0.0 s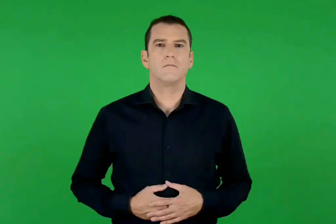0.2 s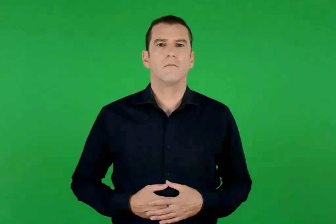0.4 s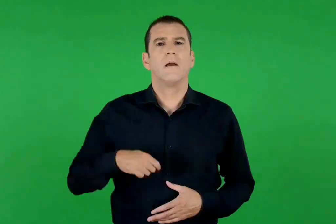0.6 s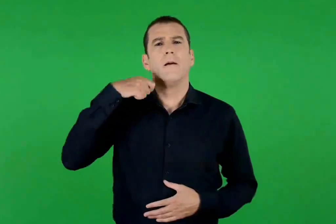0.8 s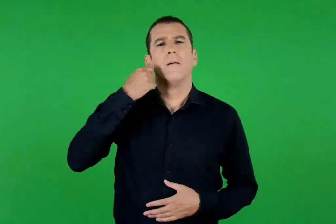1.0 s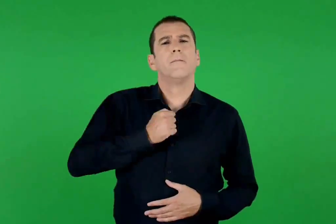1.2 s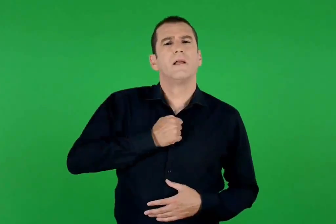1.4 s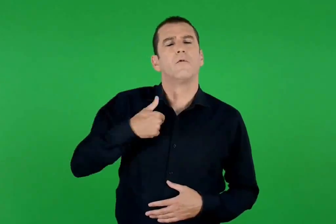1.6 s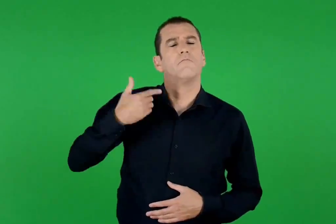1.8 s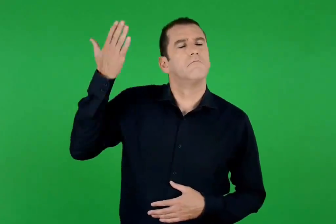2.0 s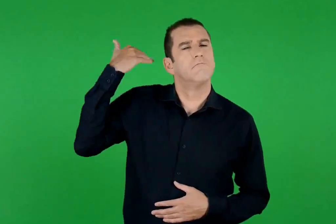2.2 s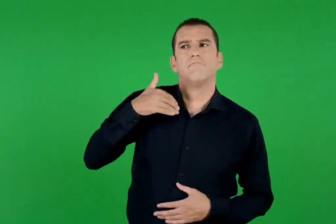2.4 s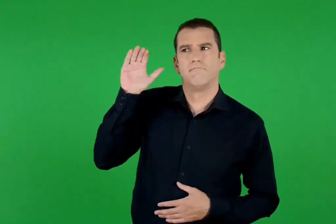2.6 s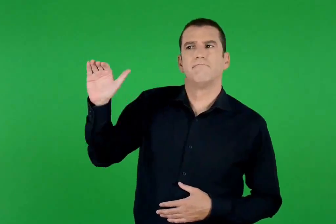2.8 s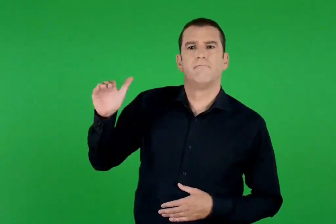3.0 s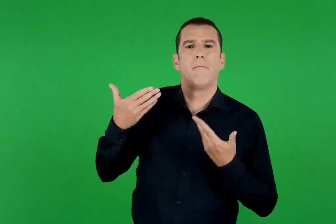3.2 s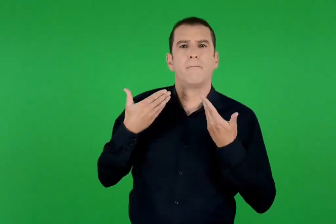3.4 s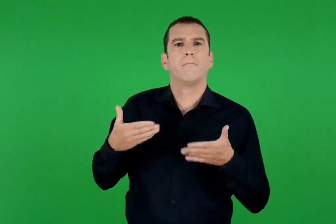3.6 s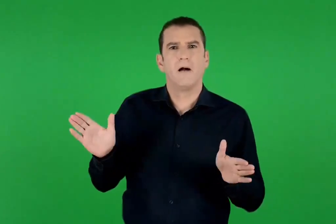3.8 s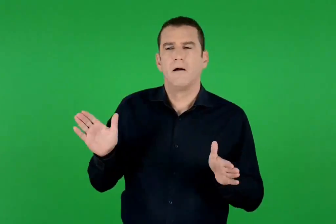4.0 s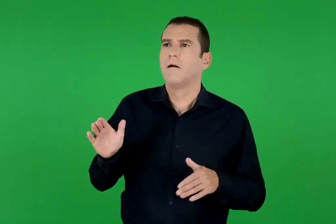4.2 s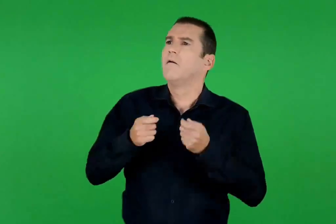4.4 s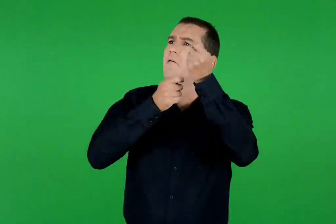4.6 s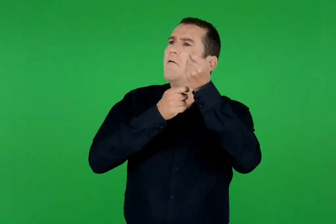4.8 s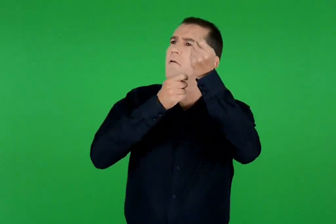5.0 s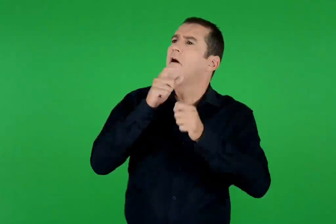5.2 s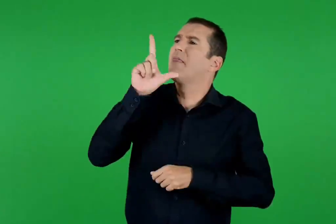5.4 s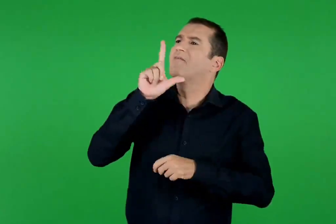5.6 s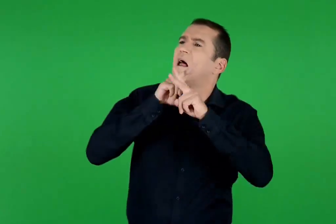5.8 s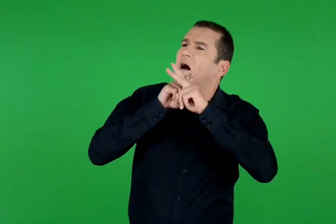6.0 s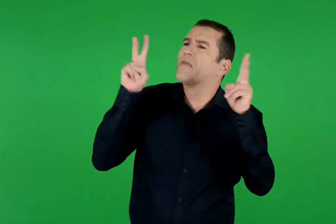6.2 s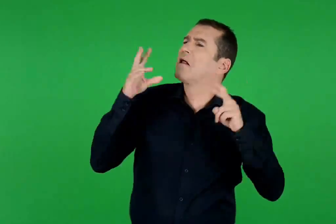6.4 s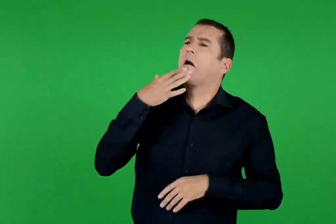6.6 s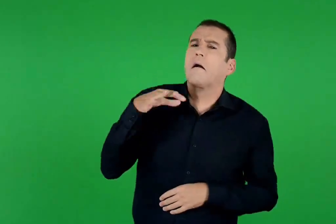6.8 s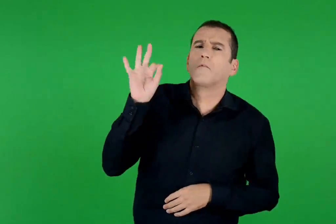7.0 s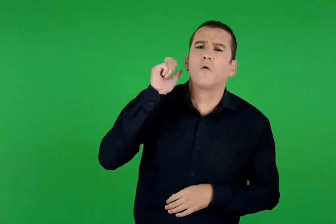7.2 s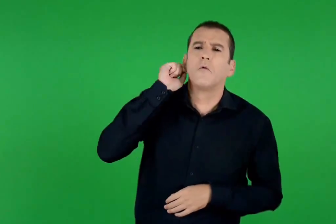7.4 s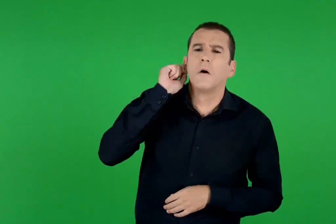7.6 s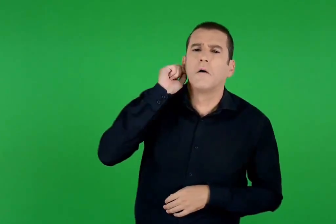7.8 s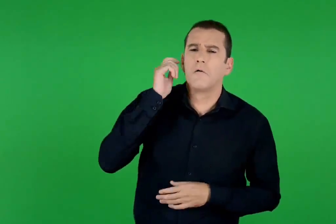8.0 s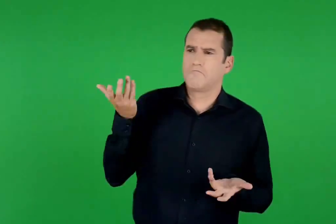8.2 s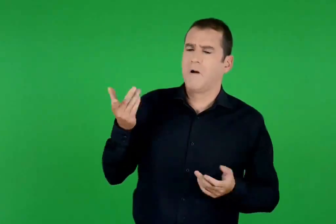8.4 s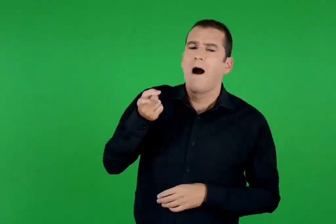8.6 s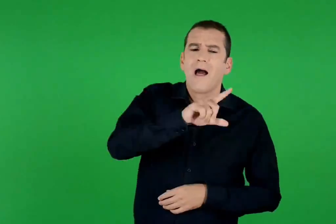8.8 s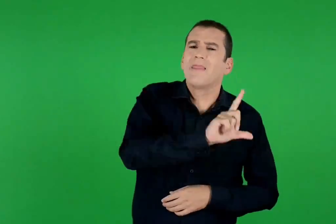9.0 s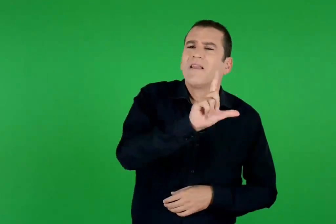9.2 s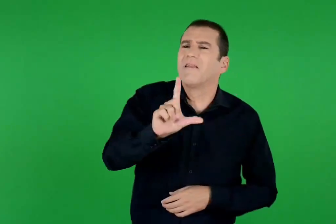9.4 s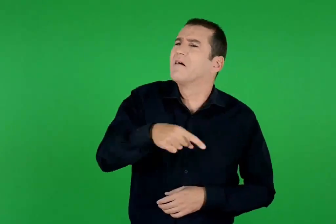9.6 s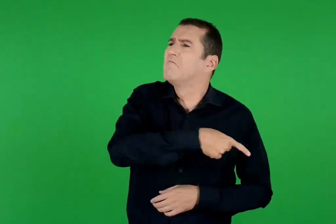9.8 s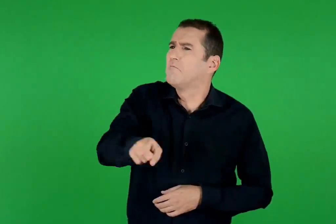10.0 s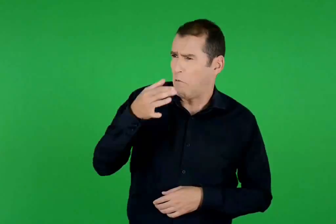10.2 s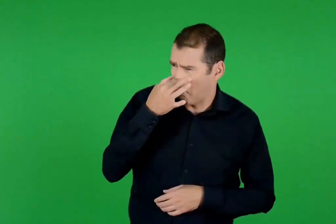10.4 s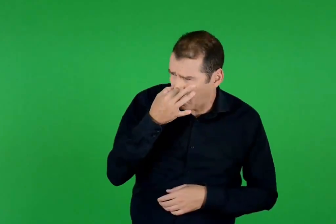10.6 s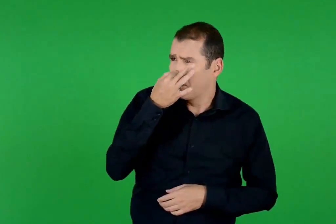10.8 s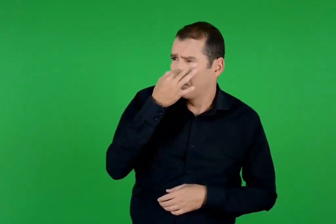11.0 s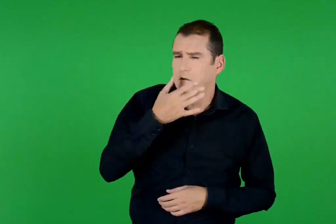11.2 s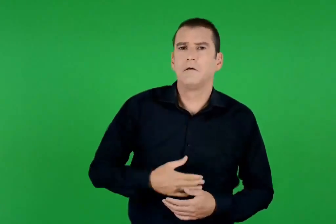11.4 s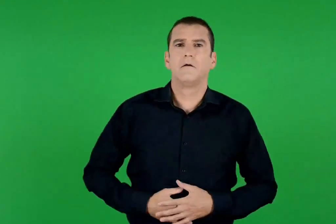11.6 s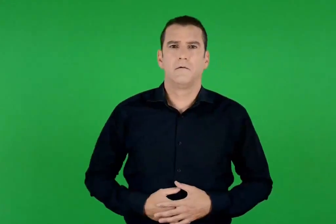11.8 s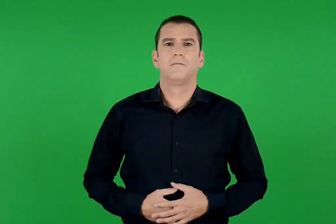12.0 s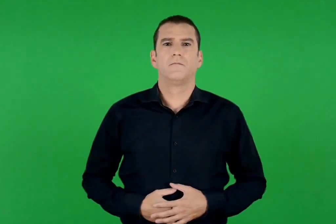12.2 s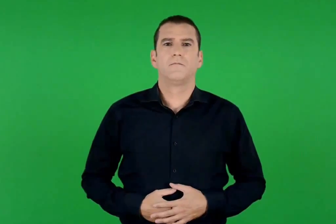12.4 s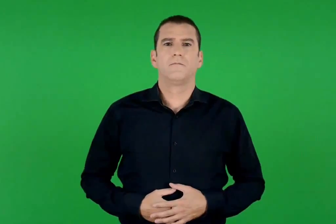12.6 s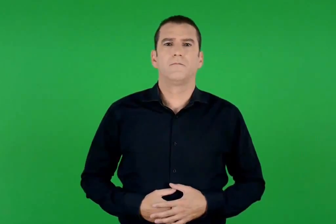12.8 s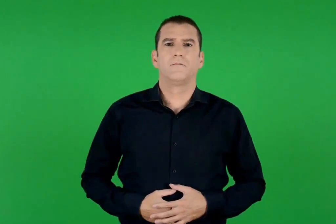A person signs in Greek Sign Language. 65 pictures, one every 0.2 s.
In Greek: γιατί τη λένε καθαρή δευτέρα ; είχα ρωτήσει κάποτε τη μητέρα μου. οι άλλες δευτέρες είναι βρώμικες ;
